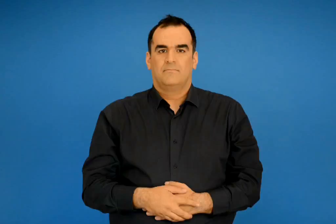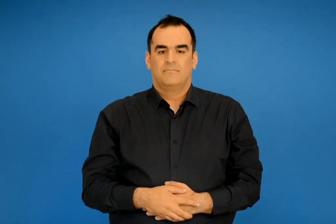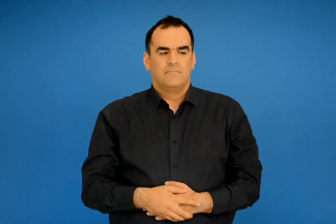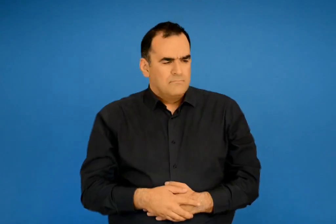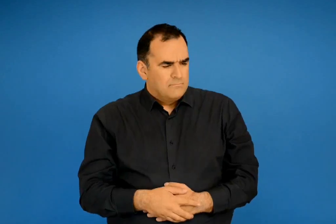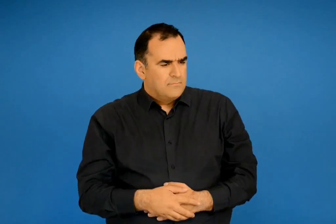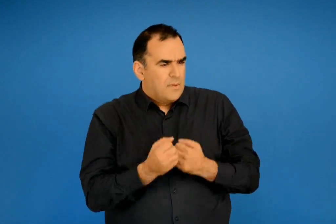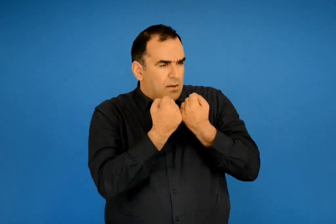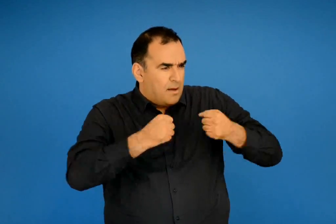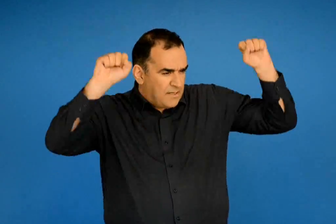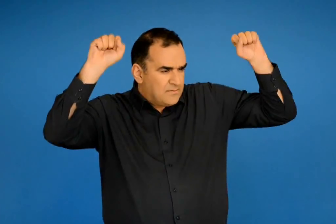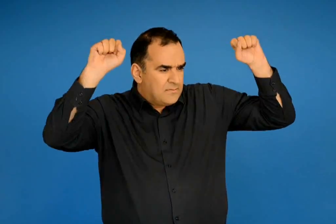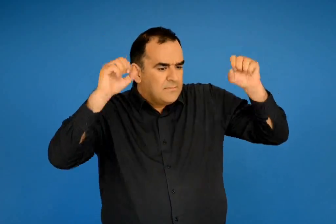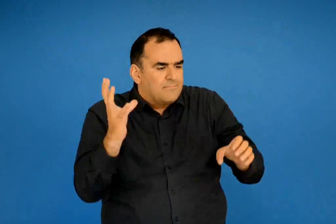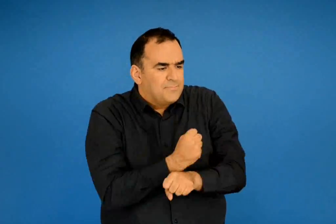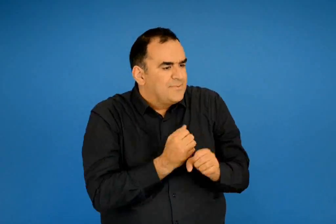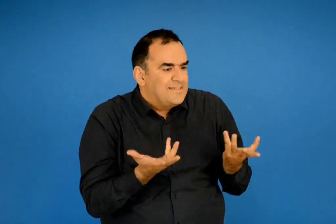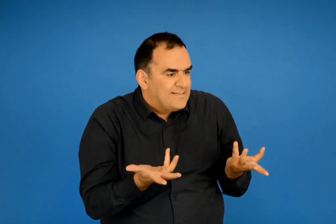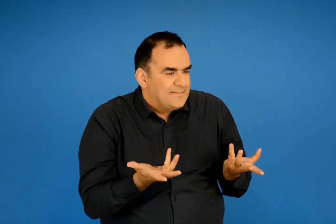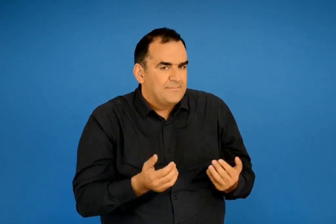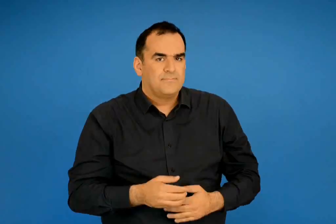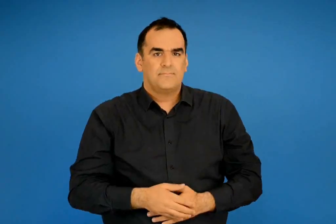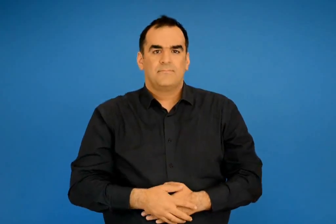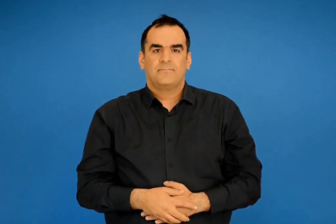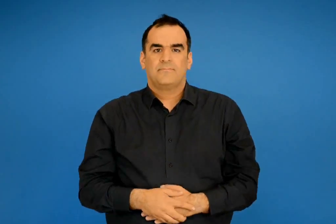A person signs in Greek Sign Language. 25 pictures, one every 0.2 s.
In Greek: και τι πέτυχαμε με την επανάσταση ;
